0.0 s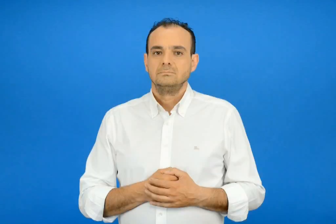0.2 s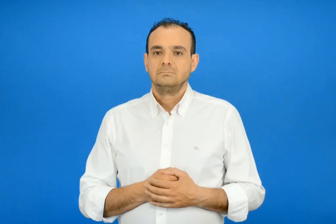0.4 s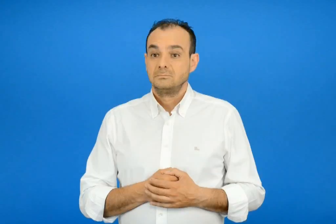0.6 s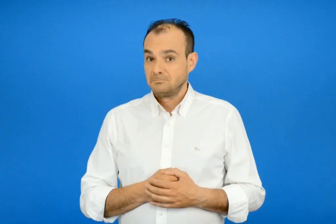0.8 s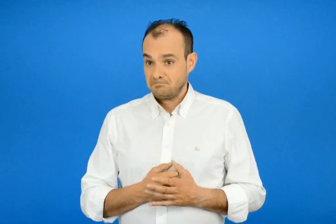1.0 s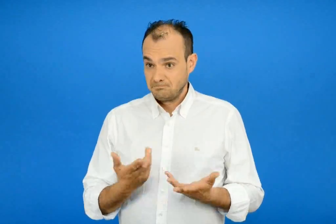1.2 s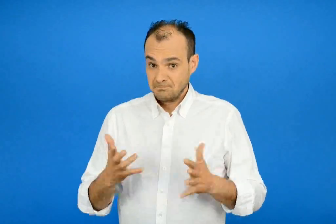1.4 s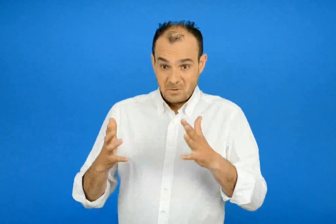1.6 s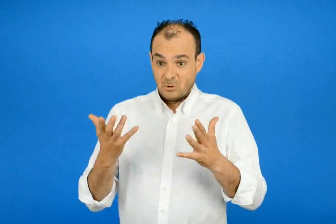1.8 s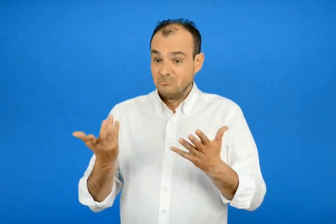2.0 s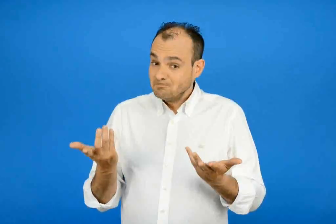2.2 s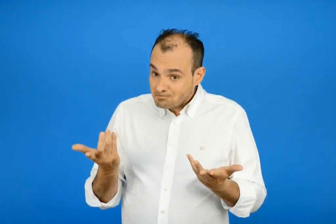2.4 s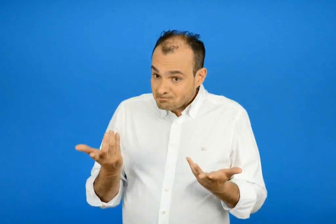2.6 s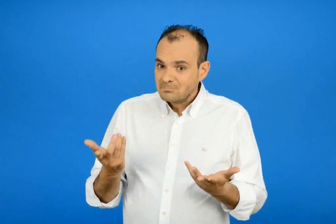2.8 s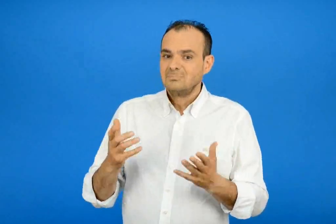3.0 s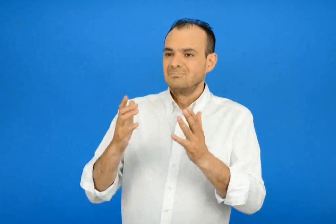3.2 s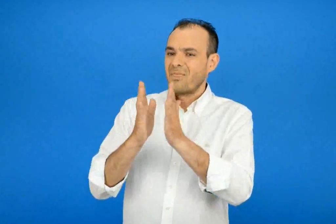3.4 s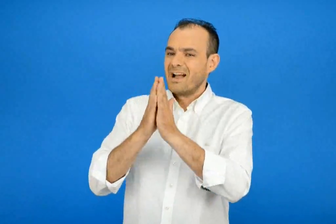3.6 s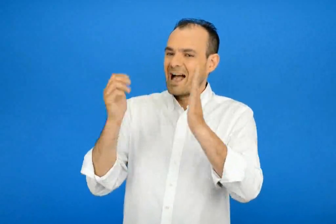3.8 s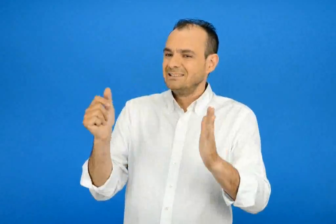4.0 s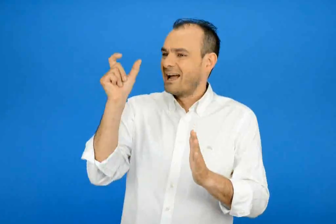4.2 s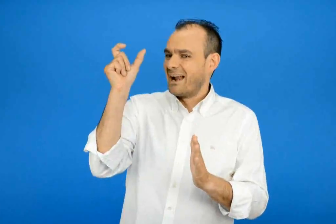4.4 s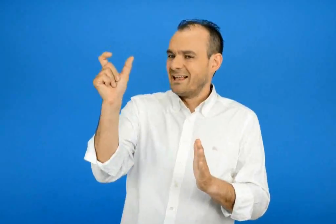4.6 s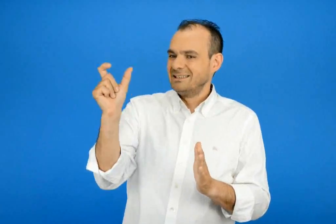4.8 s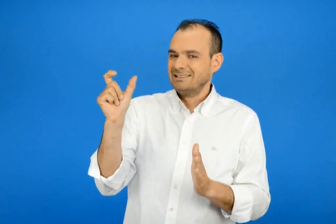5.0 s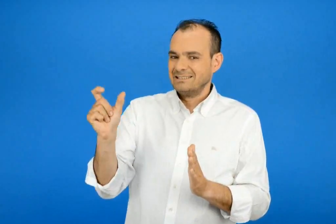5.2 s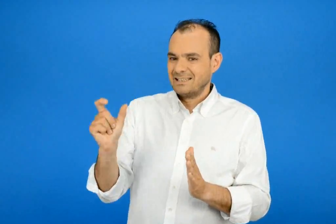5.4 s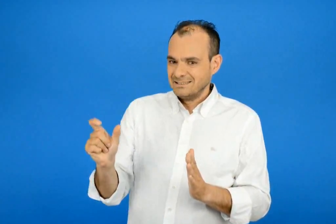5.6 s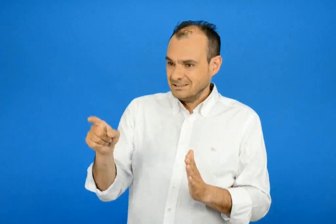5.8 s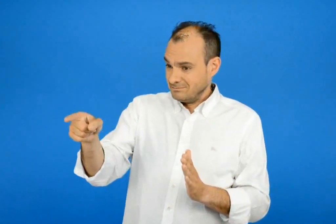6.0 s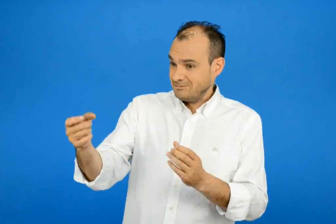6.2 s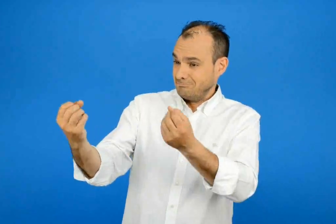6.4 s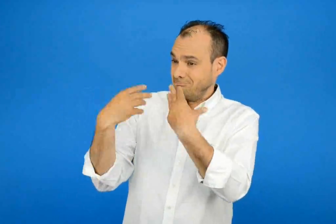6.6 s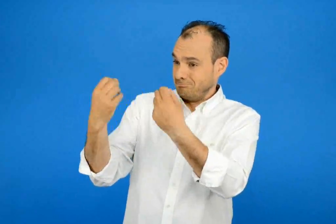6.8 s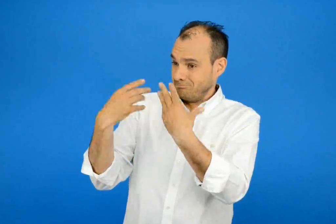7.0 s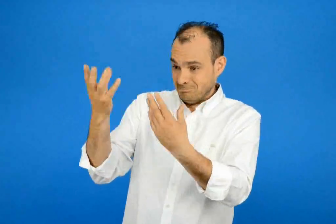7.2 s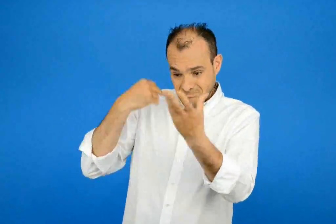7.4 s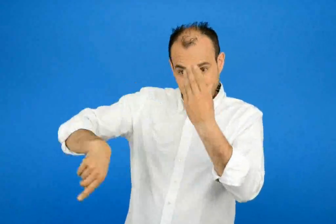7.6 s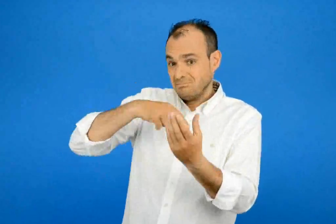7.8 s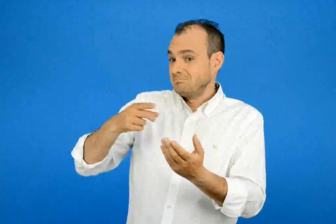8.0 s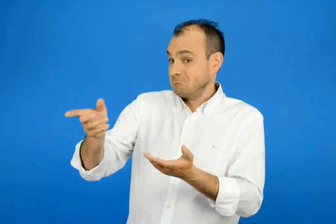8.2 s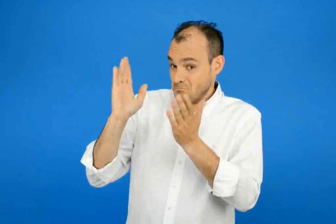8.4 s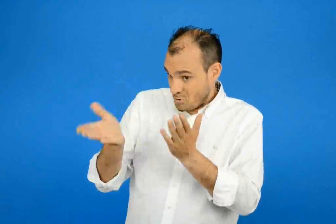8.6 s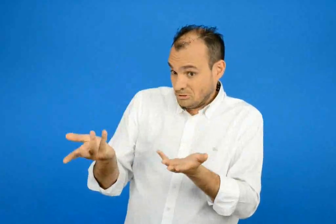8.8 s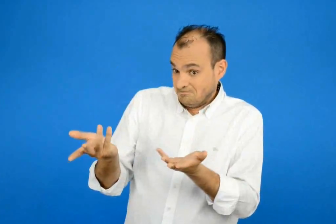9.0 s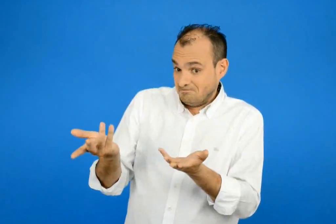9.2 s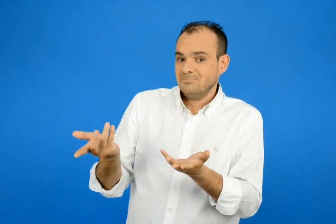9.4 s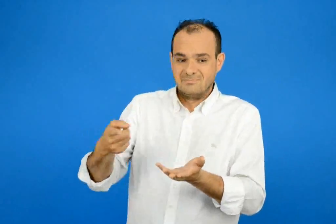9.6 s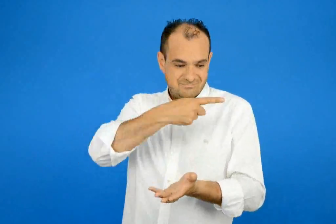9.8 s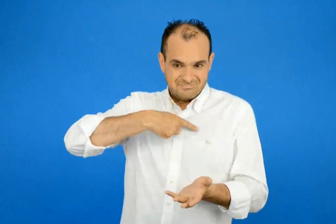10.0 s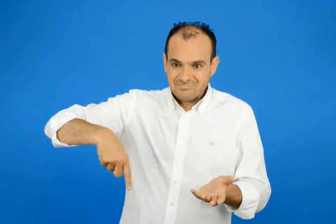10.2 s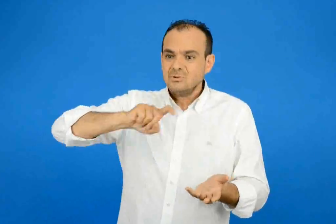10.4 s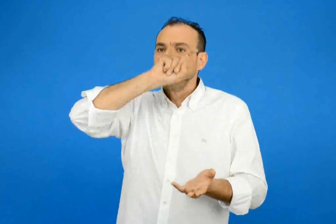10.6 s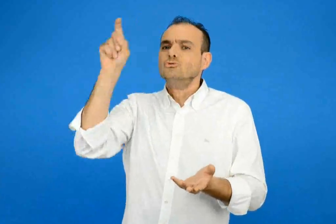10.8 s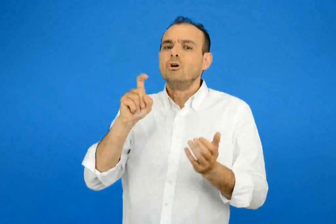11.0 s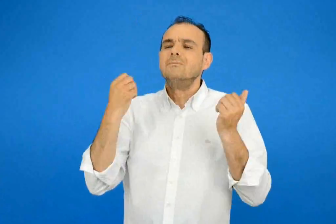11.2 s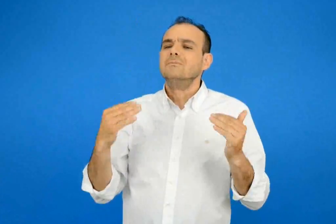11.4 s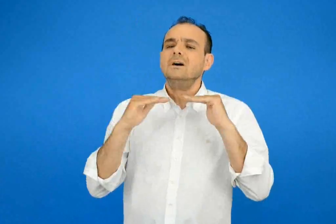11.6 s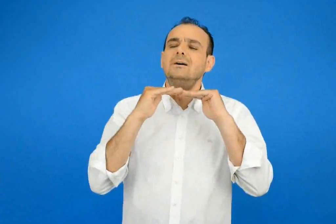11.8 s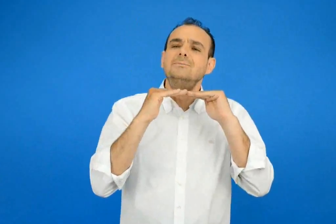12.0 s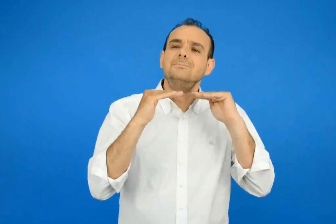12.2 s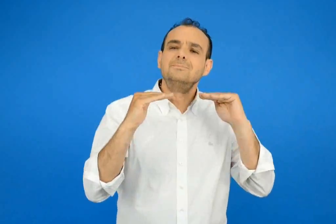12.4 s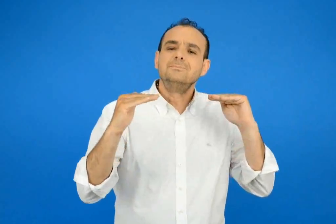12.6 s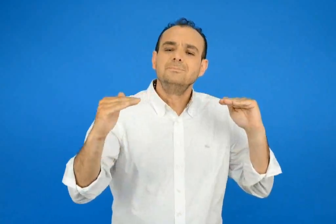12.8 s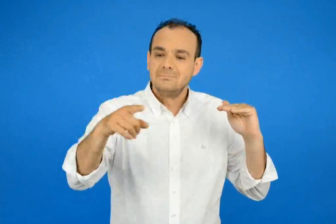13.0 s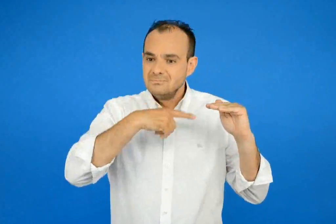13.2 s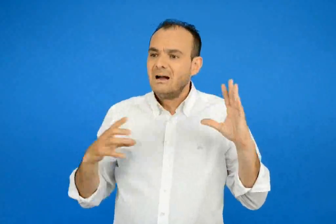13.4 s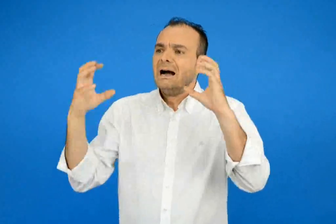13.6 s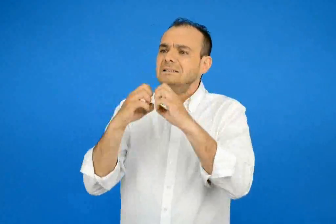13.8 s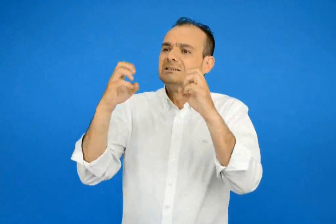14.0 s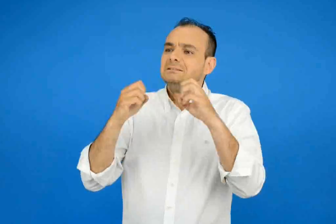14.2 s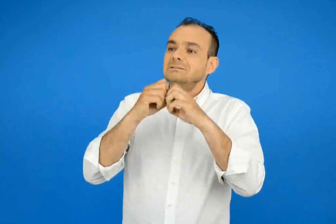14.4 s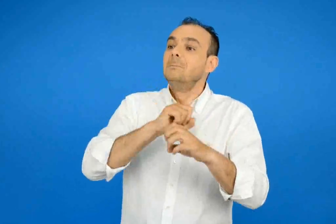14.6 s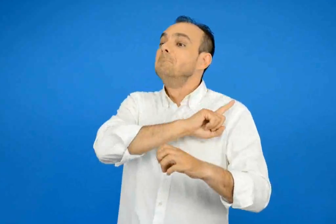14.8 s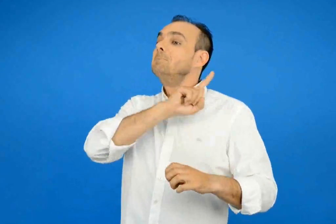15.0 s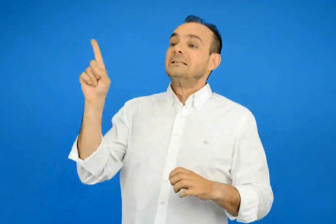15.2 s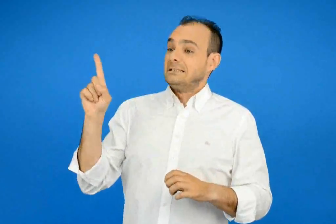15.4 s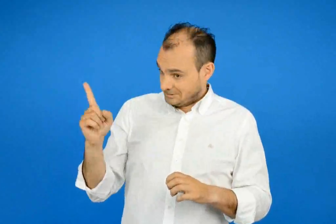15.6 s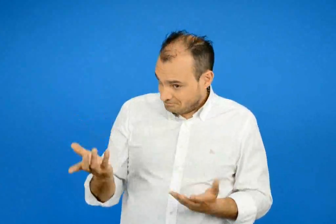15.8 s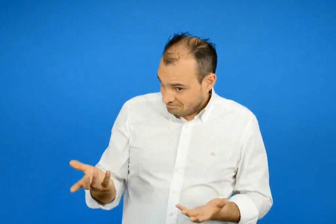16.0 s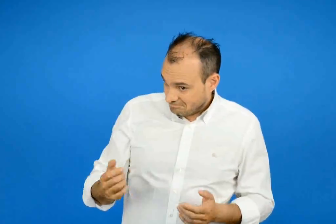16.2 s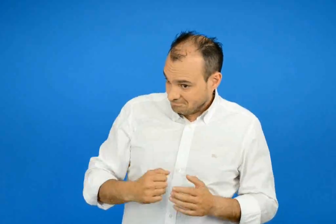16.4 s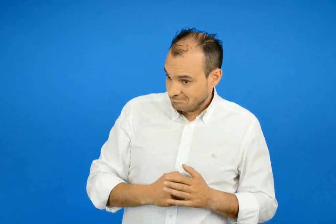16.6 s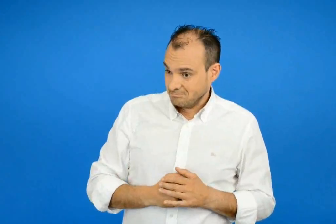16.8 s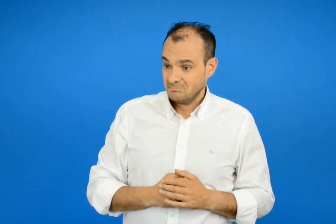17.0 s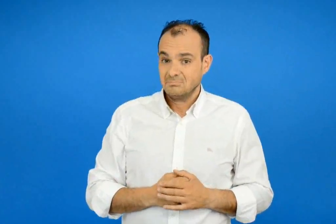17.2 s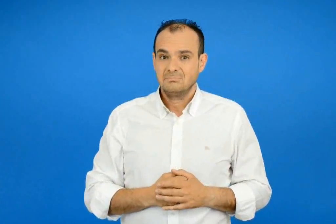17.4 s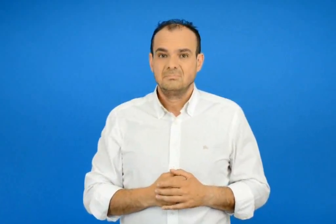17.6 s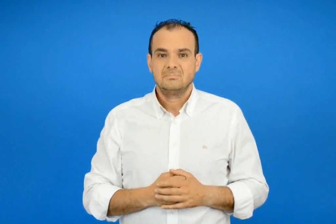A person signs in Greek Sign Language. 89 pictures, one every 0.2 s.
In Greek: μήπως μπορείς να μας μάθεις πως μπορούμε με δεκάξι λέξεις να ζούμε αρμονικά και να μη φαγωνόμαστε ;
